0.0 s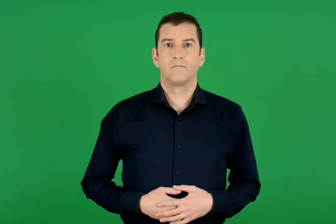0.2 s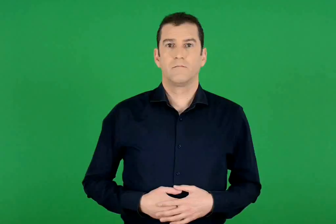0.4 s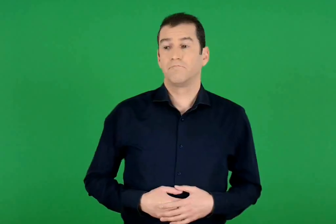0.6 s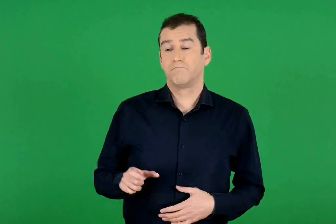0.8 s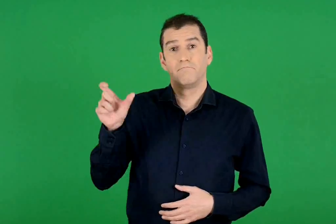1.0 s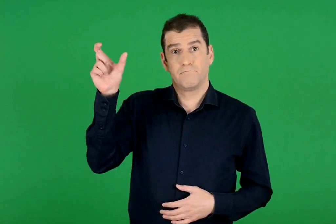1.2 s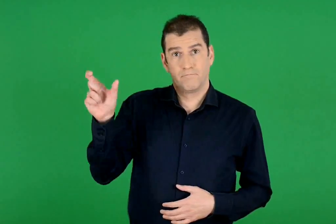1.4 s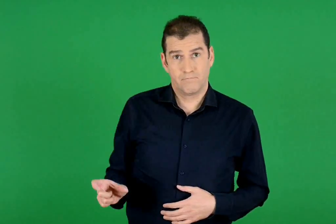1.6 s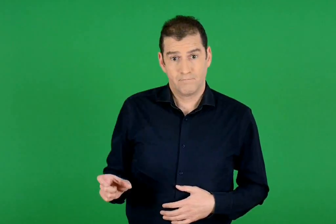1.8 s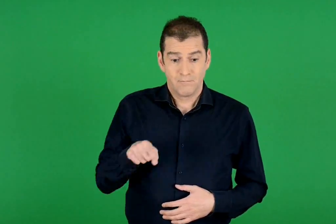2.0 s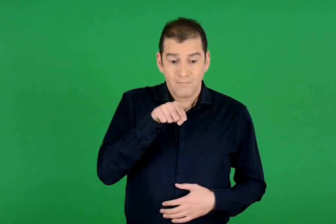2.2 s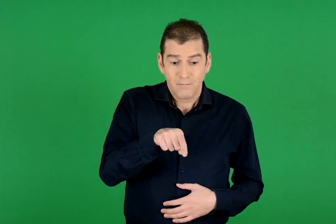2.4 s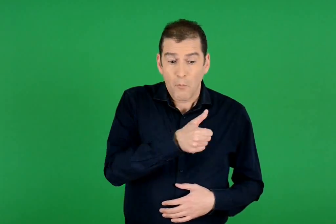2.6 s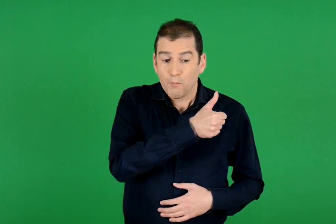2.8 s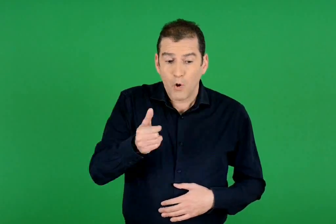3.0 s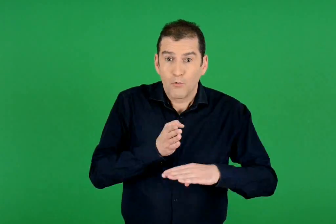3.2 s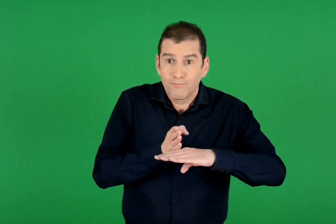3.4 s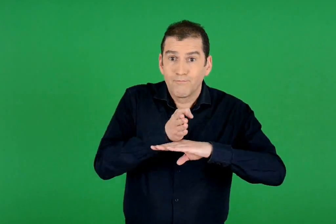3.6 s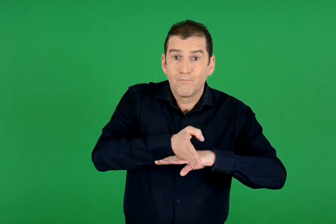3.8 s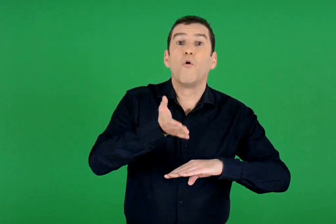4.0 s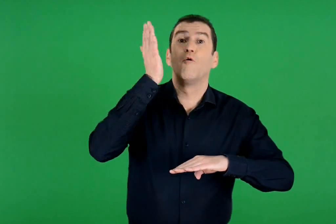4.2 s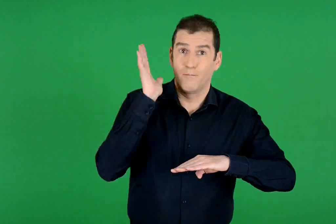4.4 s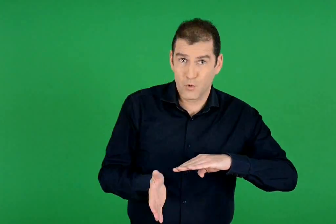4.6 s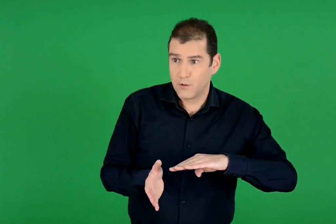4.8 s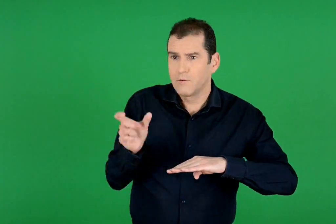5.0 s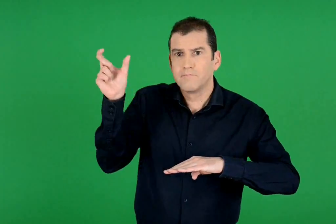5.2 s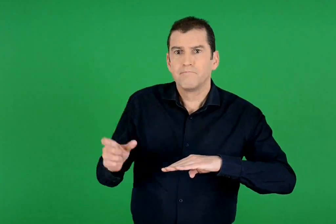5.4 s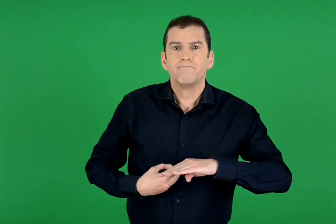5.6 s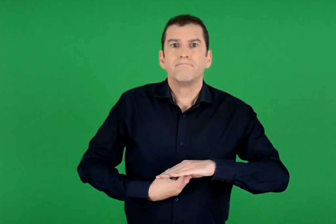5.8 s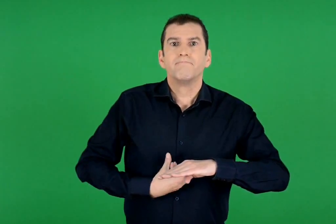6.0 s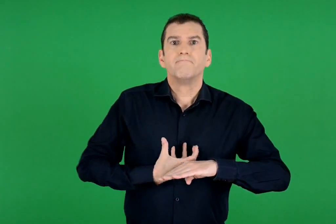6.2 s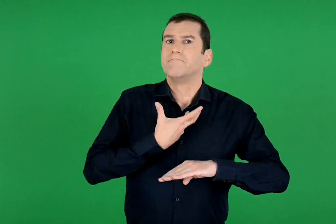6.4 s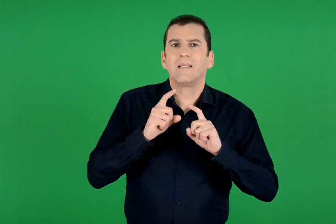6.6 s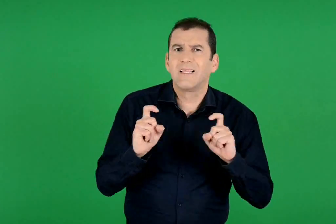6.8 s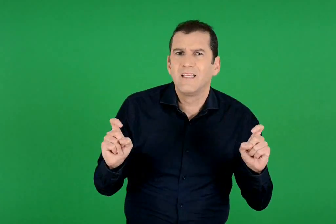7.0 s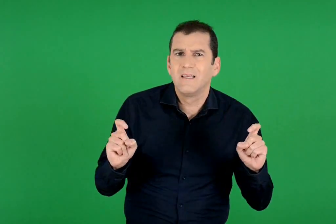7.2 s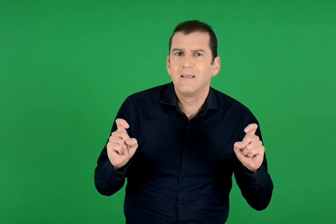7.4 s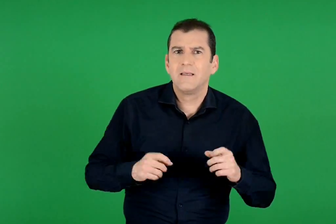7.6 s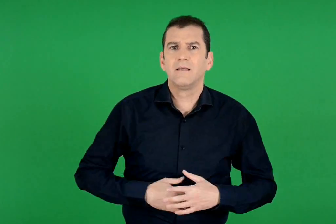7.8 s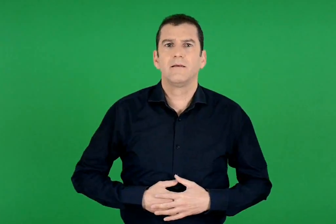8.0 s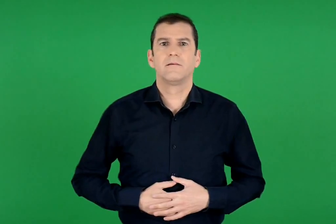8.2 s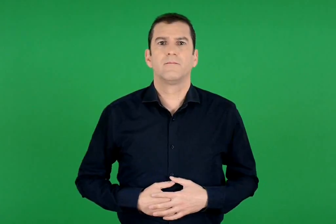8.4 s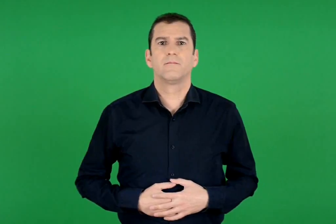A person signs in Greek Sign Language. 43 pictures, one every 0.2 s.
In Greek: τι μπορεί να νιώθει εκείνος που μόνο από εκεί μπορεί να περάσει ;
